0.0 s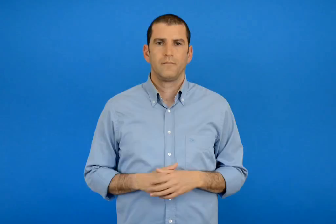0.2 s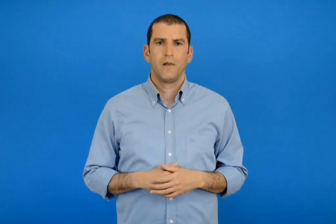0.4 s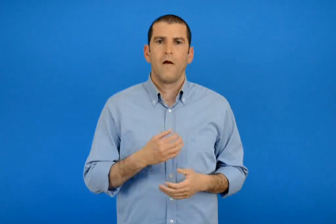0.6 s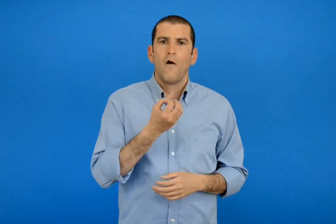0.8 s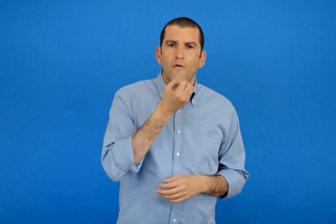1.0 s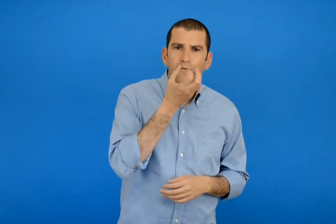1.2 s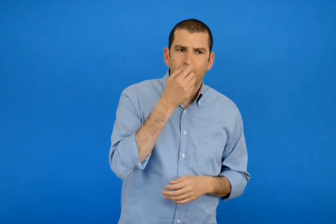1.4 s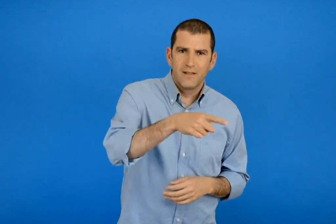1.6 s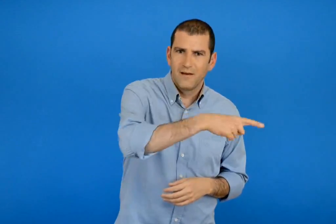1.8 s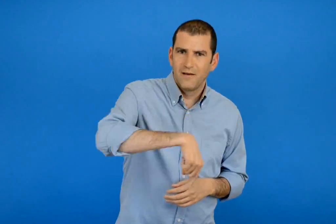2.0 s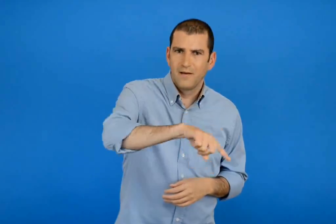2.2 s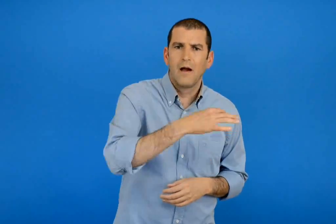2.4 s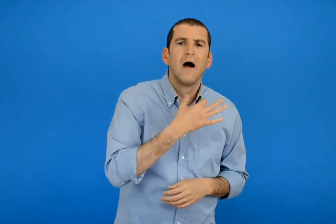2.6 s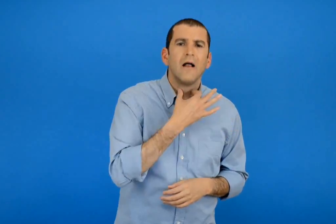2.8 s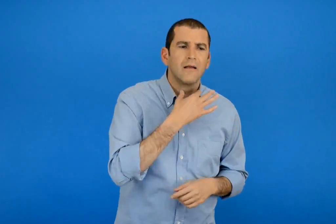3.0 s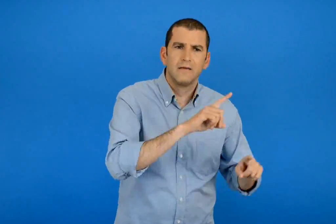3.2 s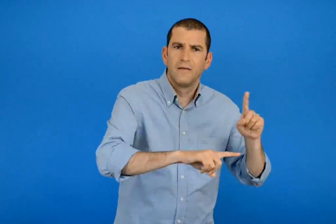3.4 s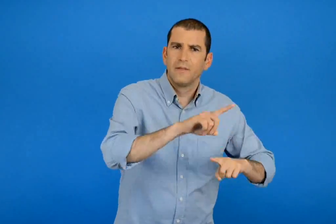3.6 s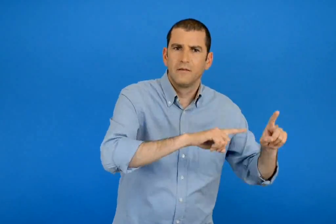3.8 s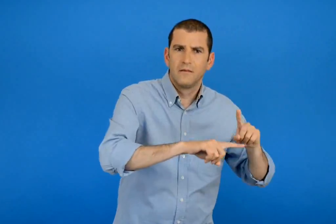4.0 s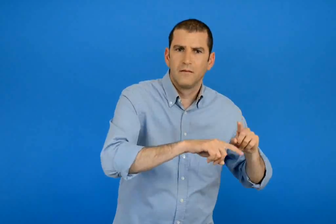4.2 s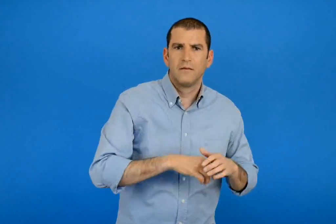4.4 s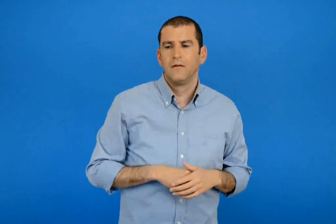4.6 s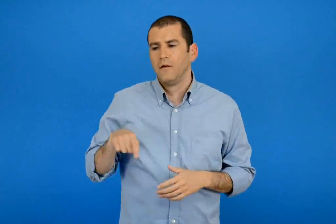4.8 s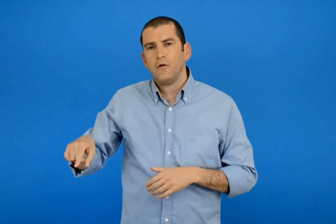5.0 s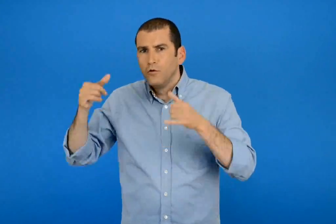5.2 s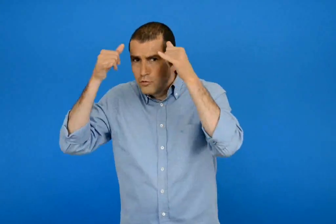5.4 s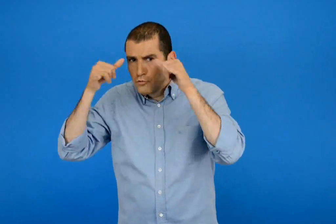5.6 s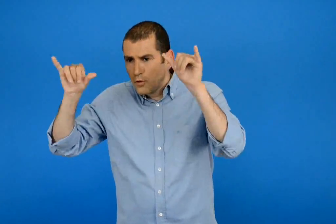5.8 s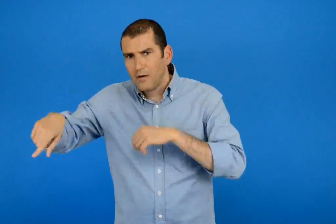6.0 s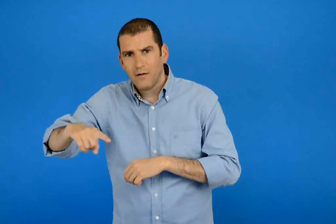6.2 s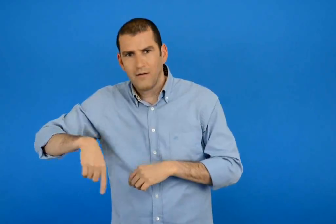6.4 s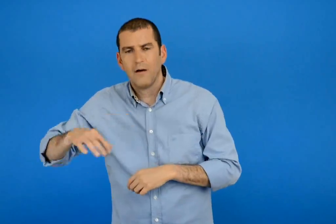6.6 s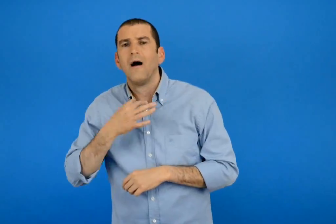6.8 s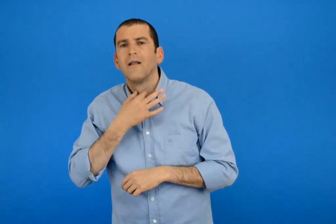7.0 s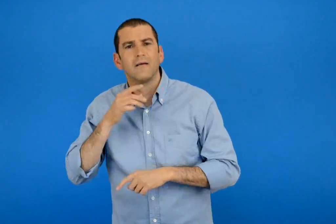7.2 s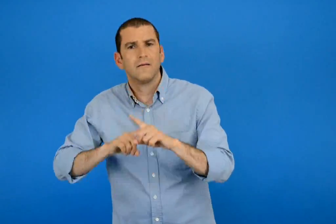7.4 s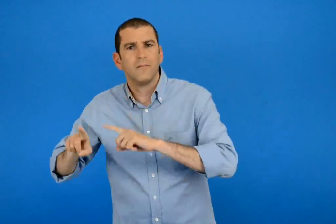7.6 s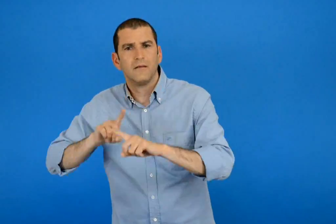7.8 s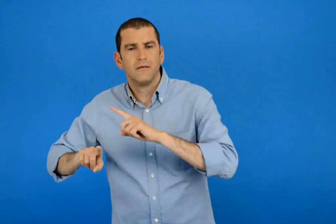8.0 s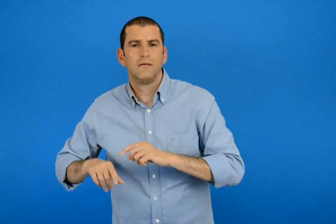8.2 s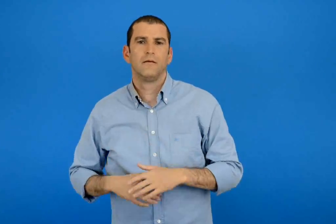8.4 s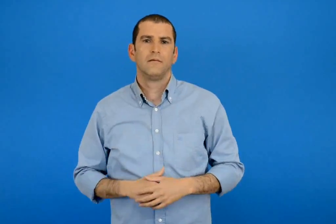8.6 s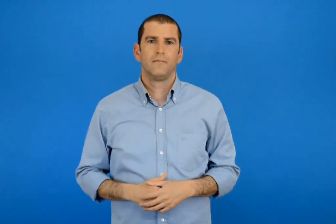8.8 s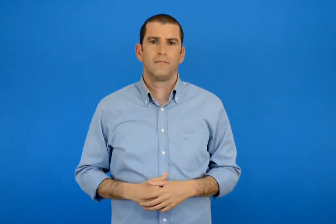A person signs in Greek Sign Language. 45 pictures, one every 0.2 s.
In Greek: ποιες ανάγκες έχουν τα φυτά ; ποιες ανάγκες έχουν τα ζώα ;
